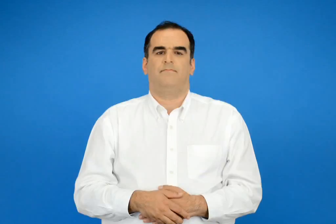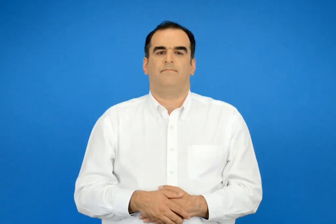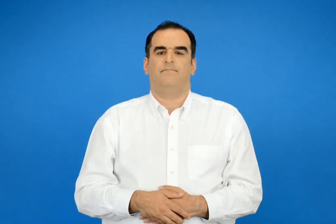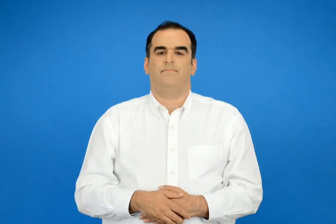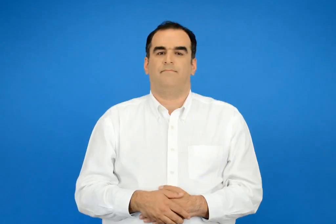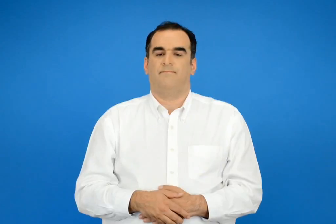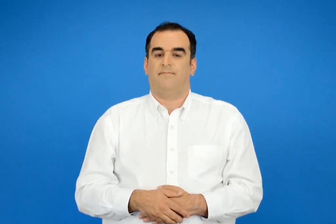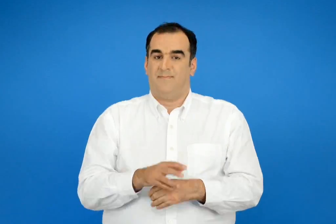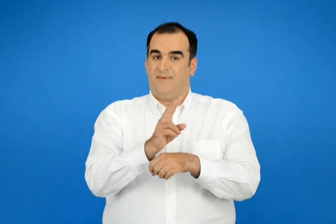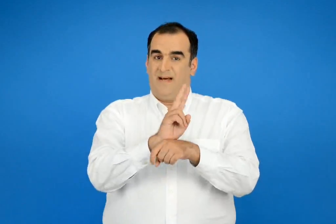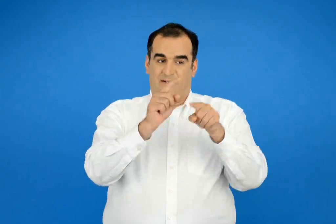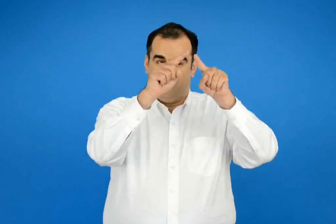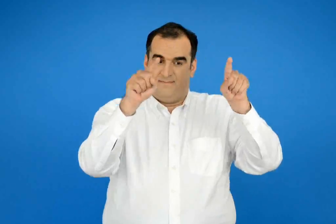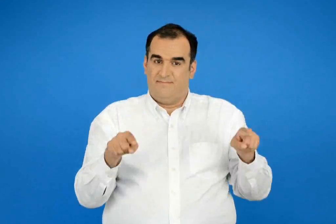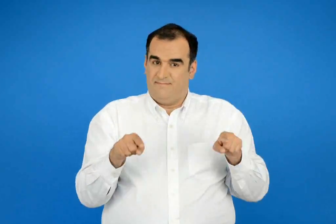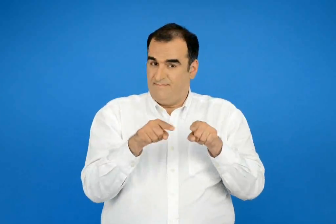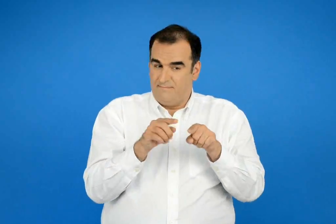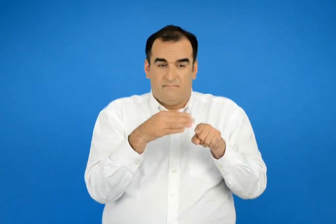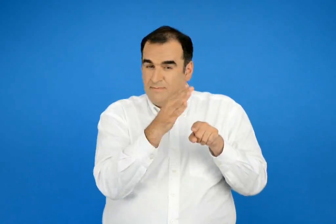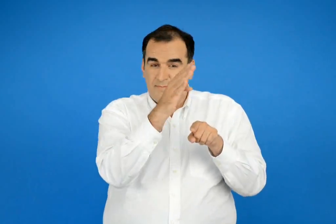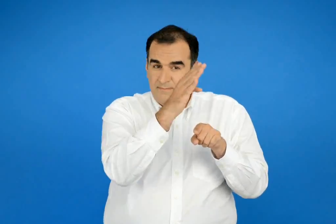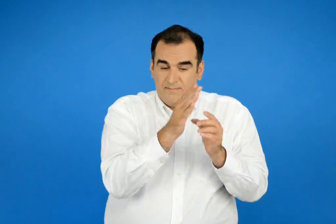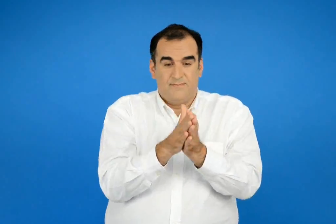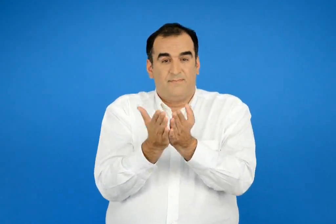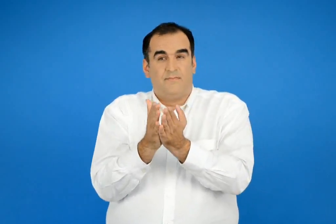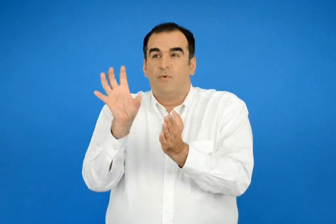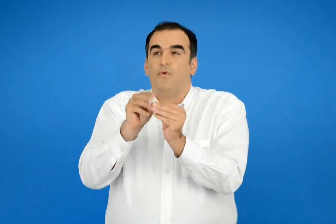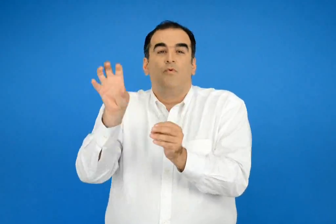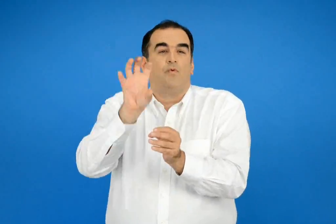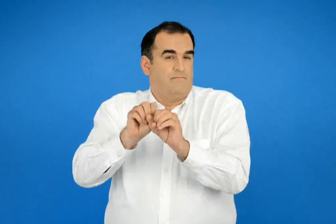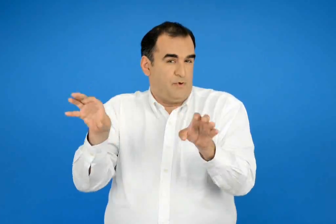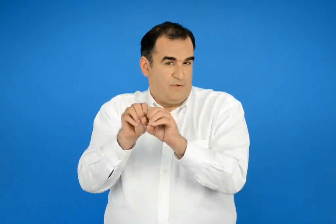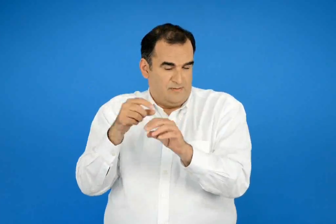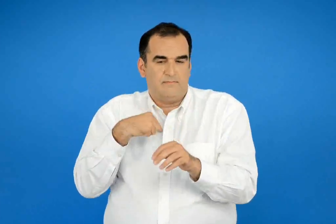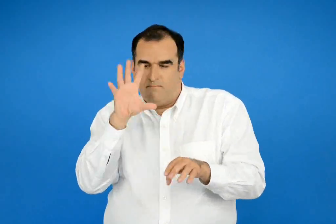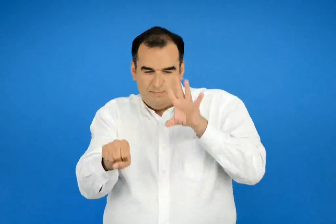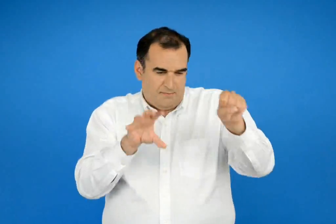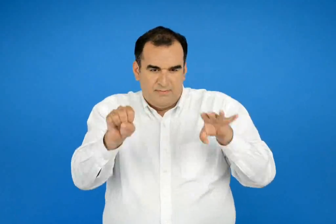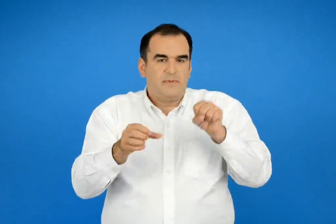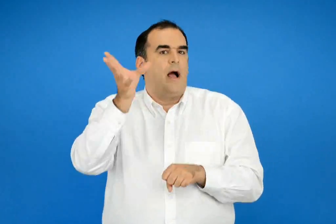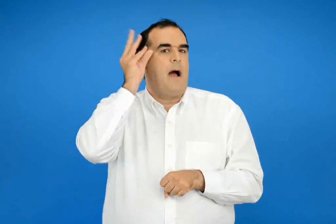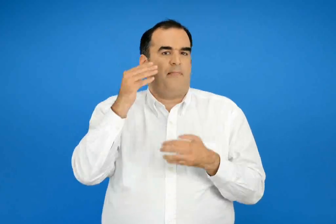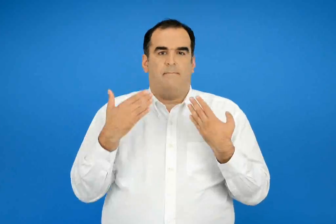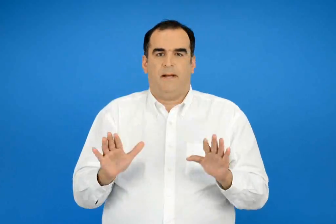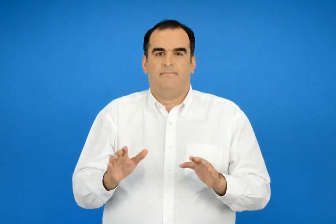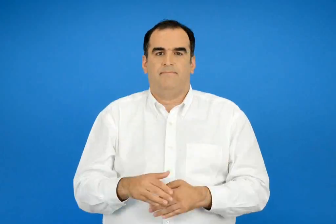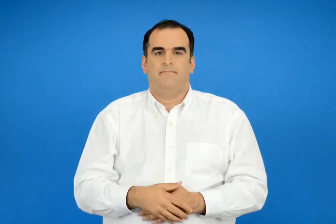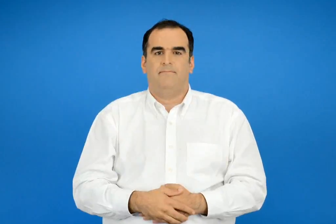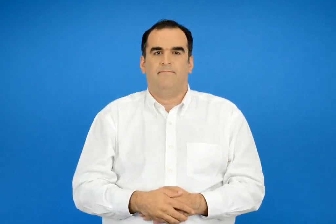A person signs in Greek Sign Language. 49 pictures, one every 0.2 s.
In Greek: έμαθα να βρισκω πληροφορίες σε χάρτες και σε τουριστικούς οδηγούς
